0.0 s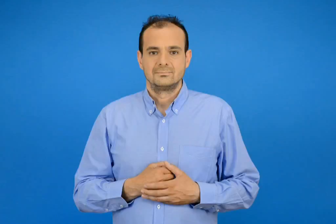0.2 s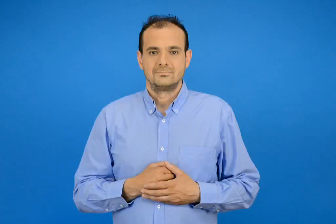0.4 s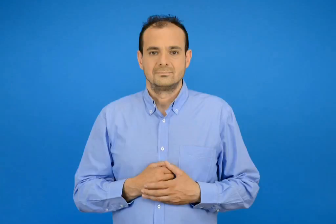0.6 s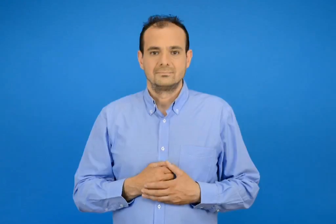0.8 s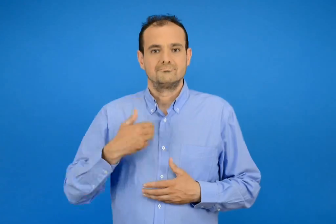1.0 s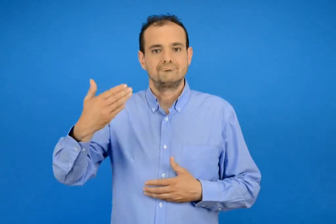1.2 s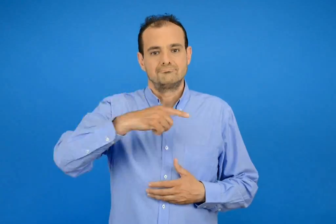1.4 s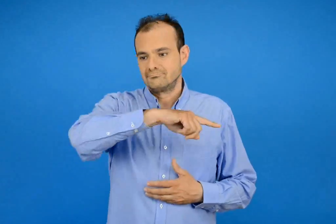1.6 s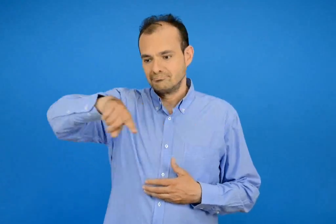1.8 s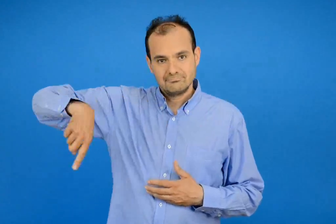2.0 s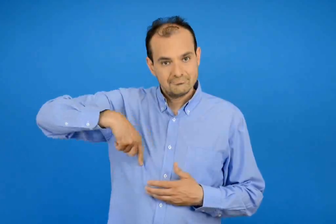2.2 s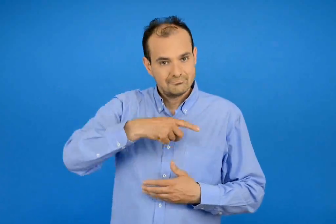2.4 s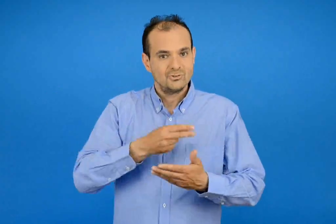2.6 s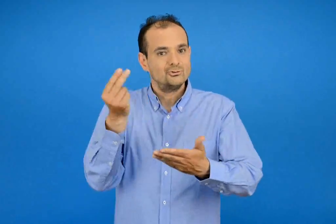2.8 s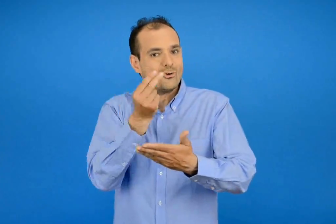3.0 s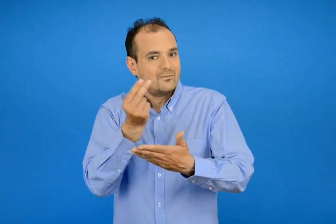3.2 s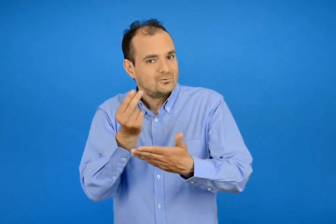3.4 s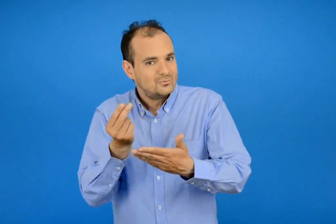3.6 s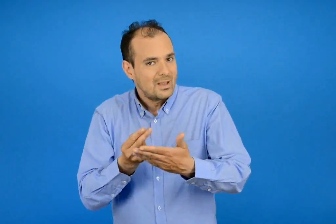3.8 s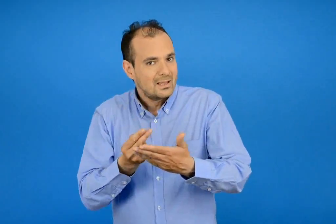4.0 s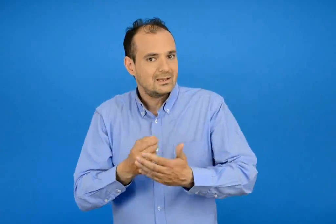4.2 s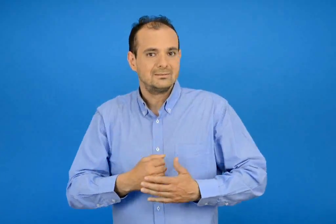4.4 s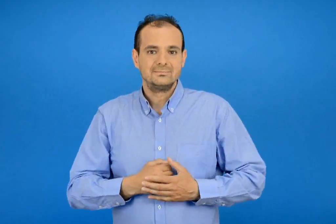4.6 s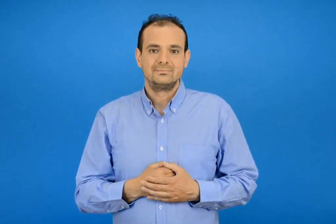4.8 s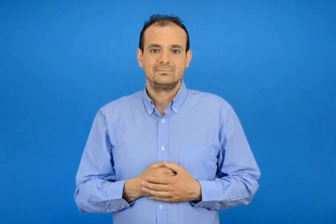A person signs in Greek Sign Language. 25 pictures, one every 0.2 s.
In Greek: θα ζωγραφίσουμε
